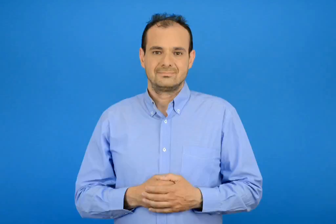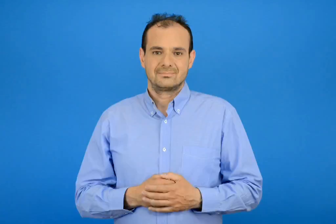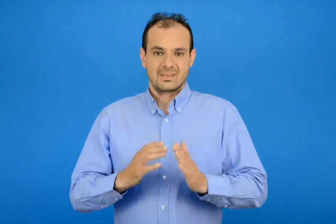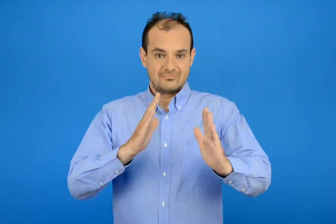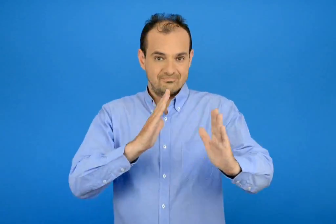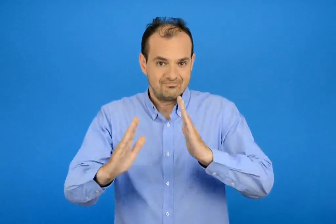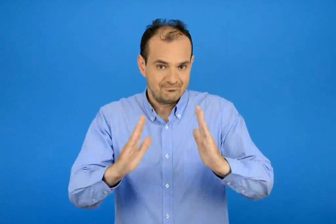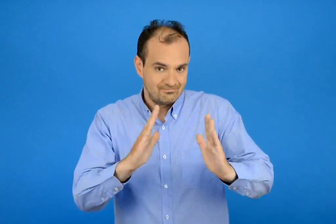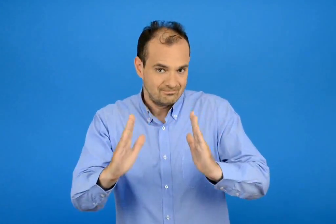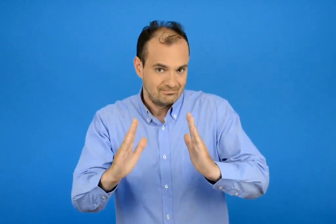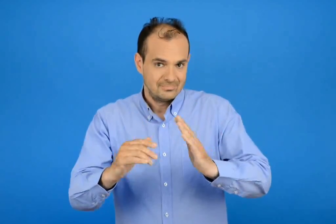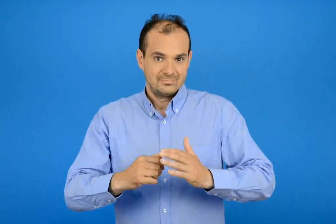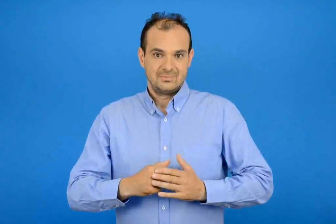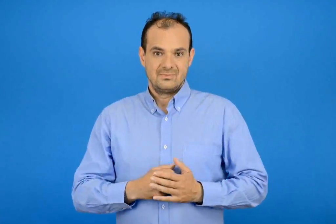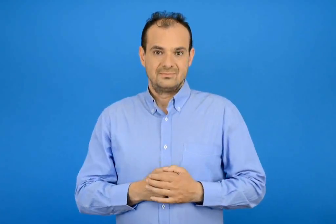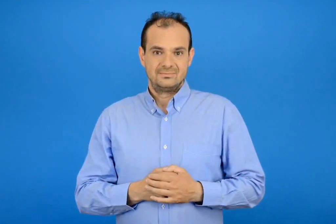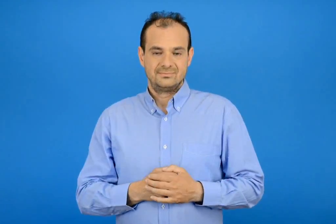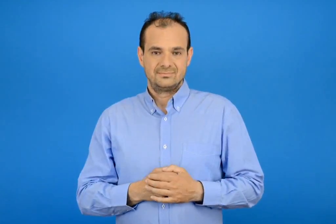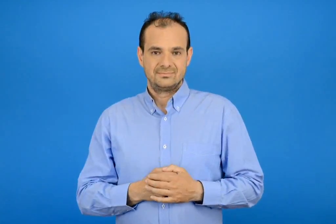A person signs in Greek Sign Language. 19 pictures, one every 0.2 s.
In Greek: διατηρείτε
